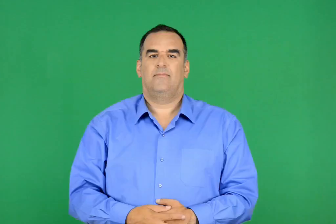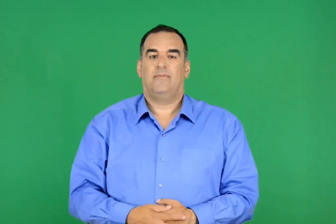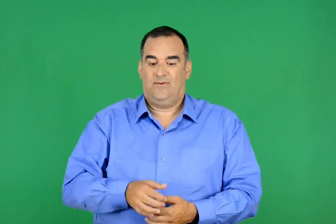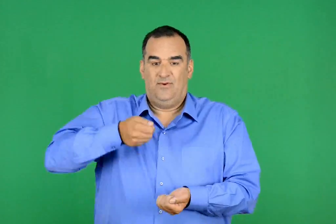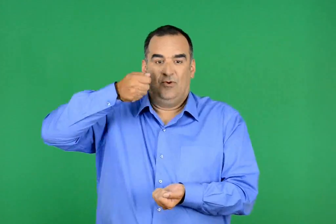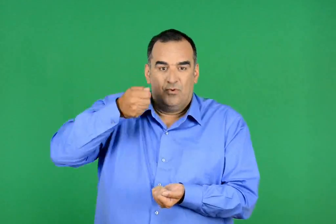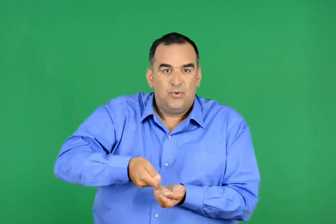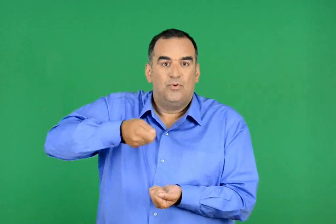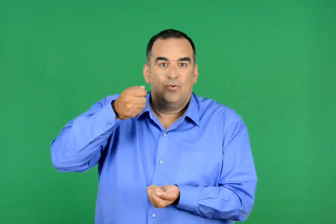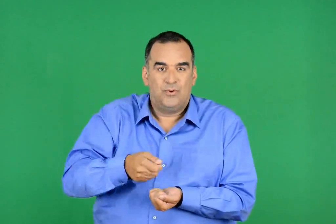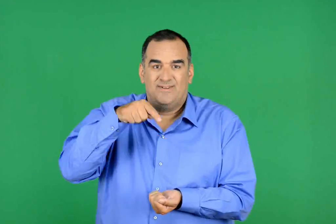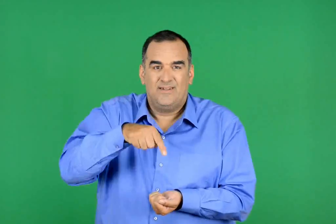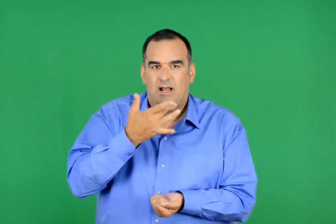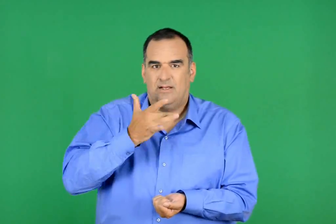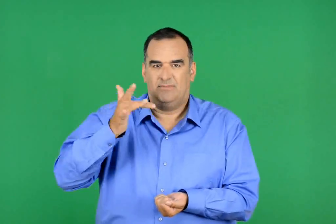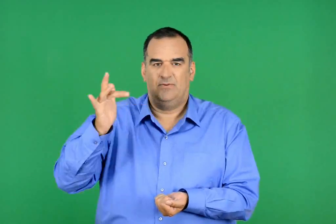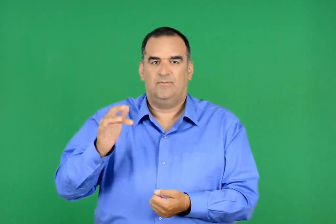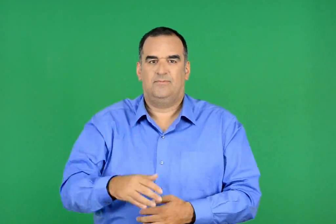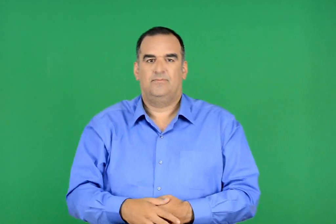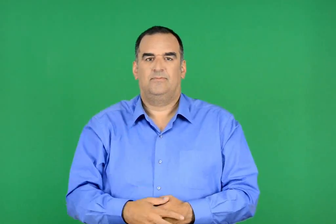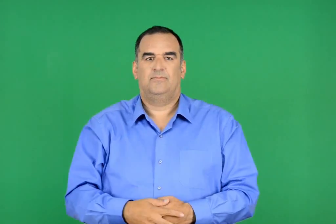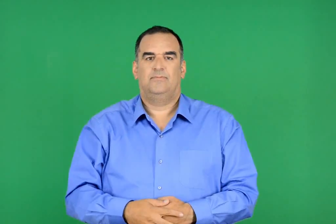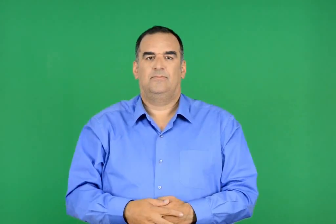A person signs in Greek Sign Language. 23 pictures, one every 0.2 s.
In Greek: το ασημένιο καπνιστήρι
